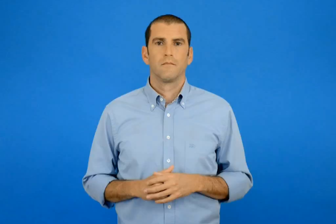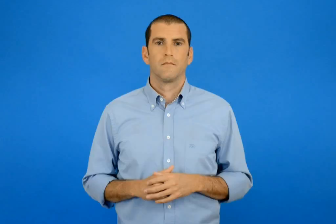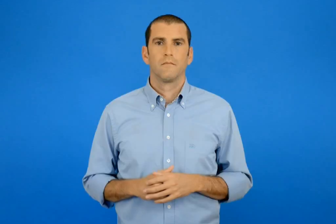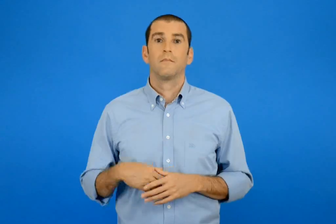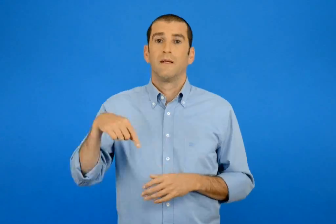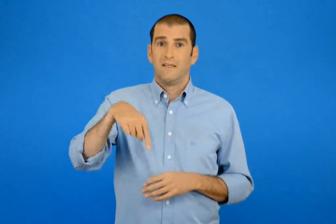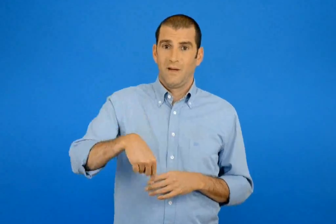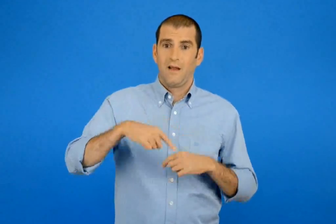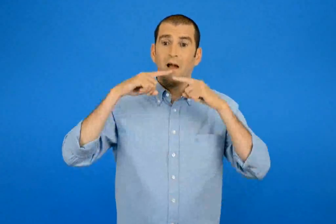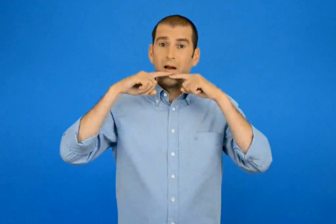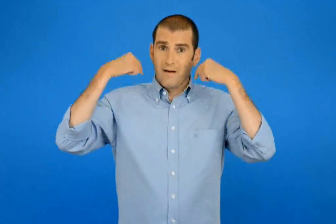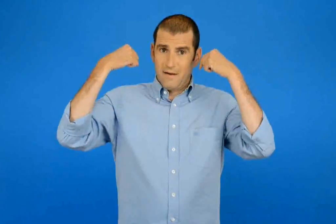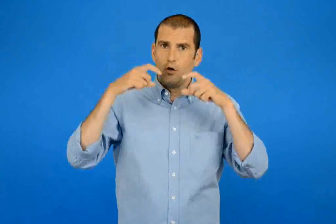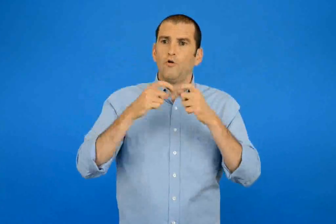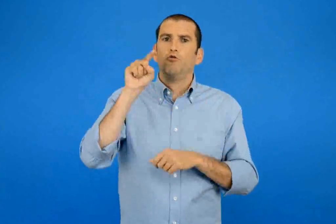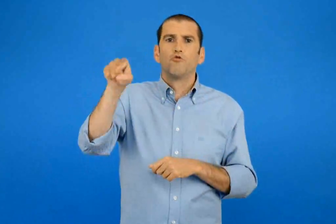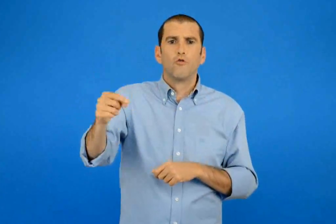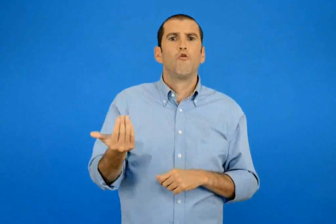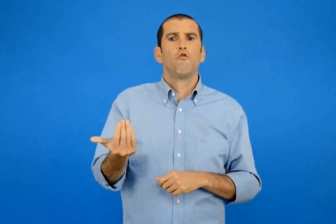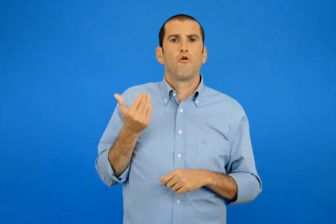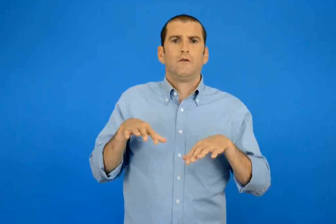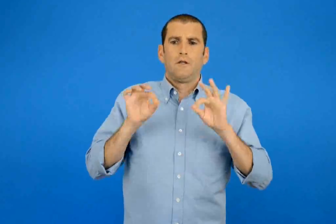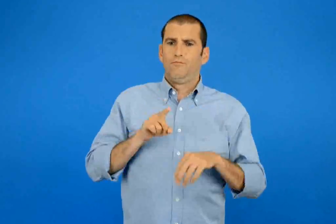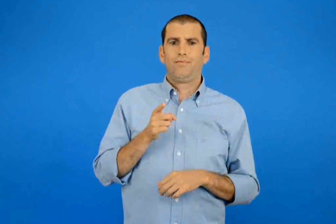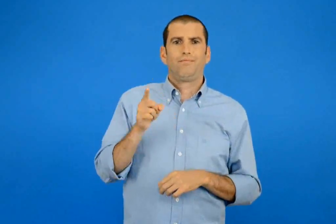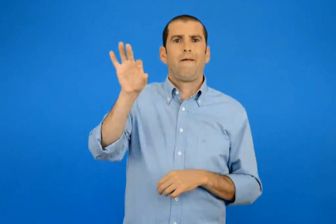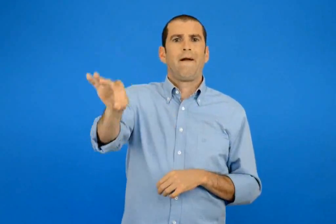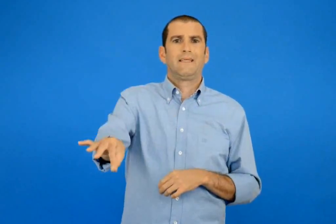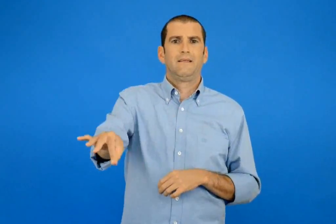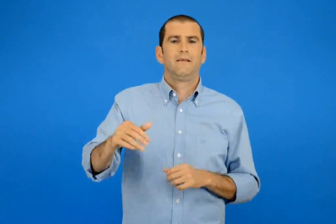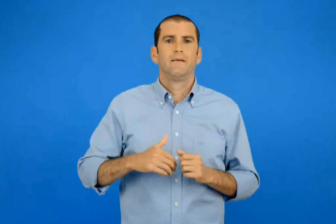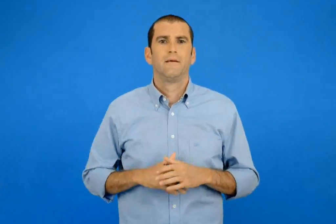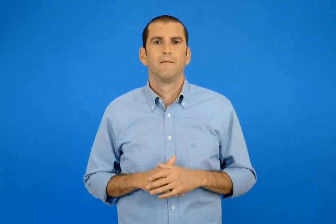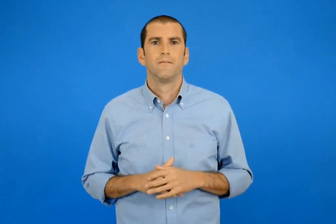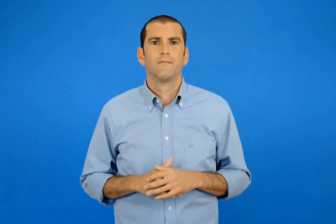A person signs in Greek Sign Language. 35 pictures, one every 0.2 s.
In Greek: σήμερα η χαρά ξεκίνησε μονή της και έφτασε πιο νωρίς στο σχολείο
